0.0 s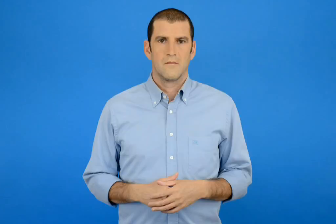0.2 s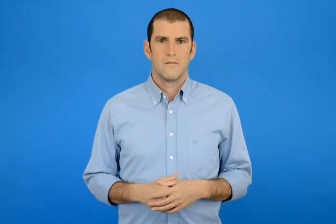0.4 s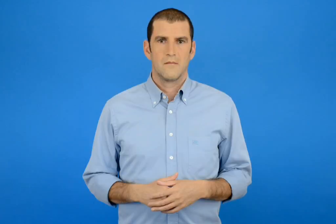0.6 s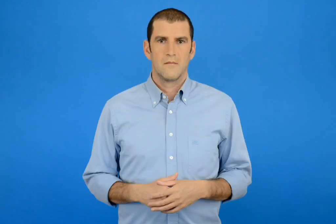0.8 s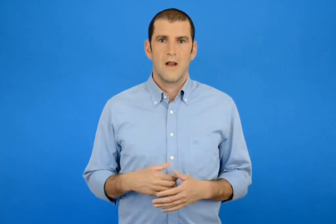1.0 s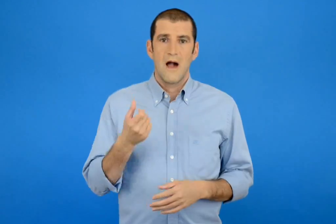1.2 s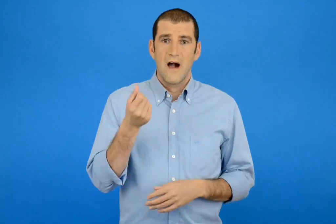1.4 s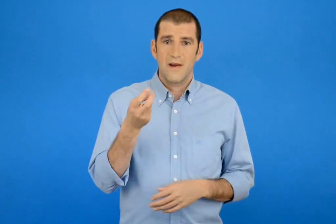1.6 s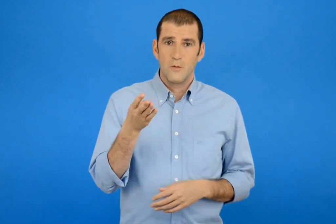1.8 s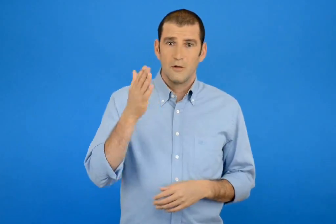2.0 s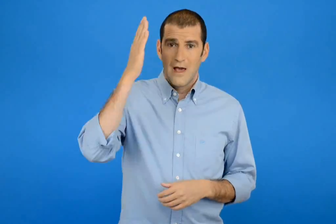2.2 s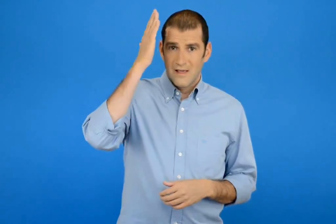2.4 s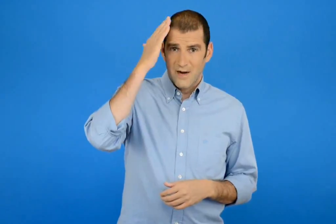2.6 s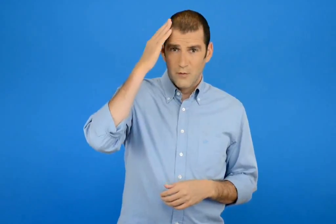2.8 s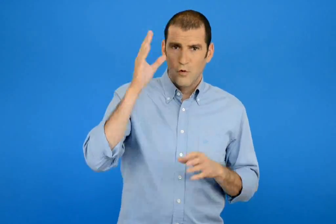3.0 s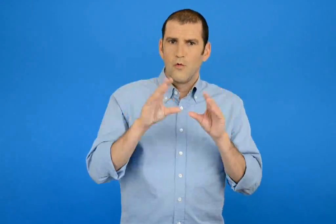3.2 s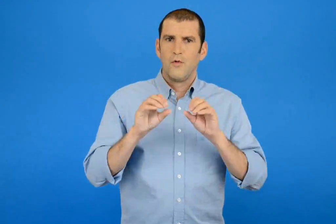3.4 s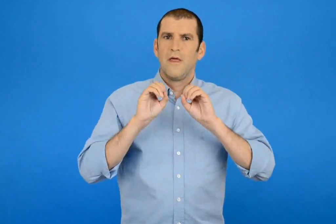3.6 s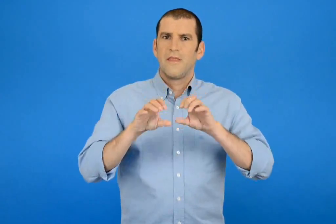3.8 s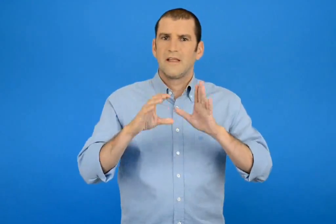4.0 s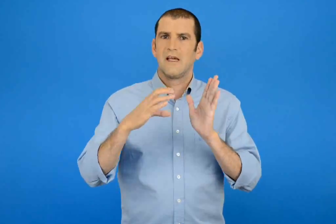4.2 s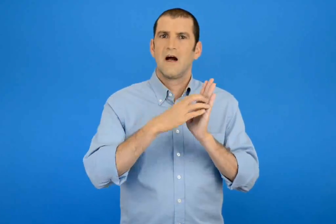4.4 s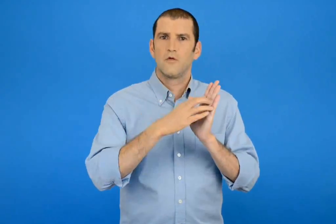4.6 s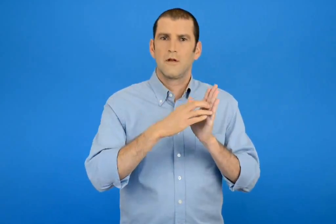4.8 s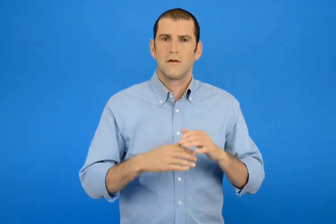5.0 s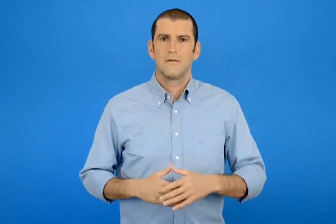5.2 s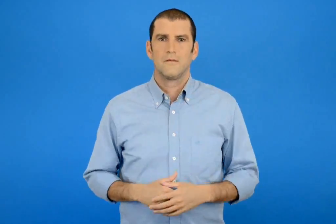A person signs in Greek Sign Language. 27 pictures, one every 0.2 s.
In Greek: αριθμός κεφαλαίου διδακτικής ενότητας
